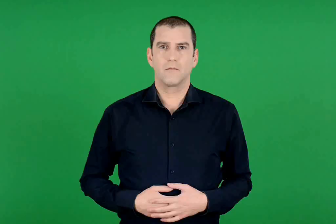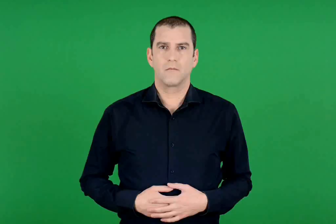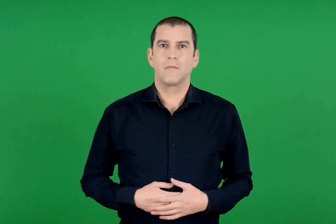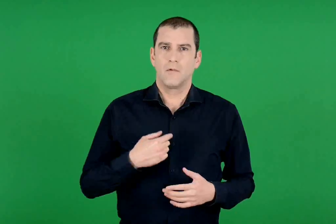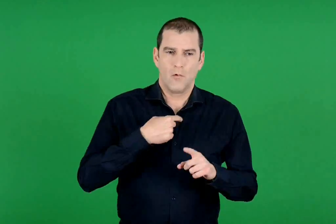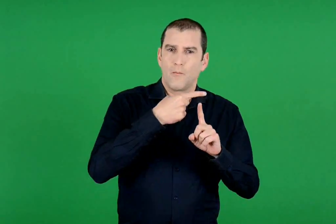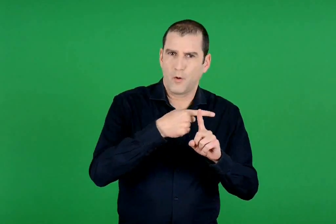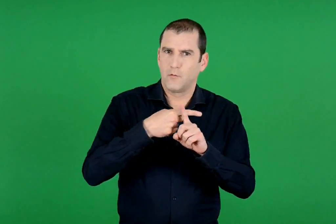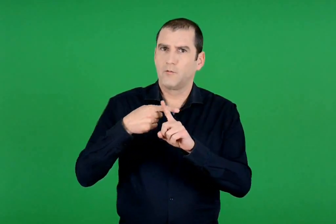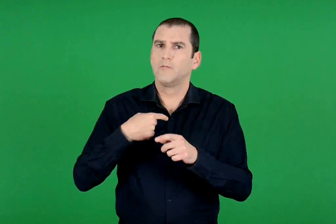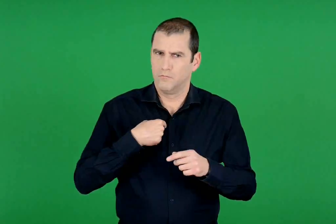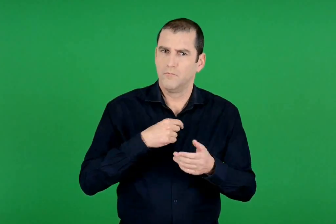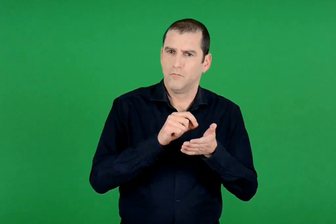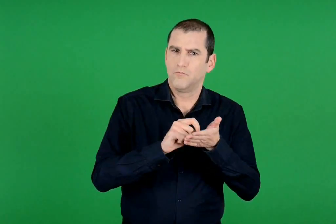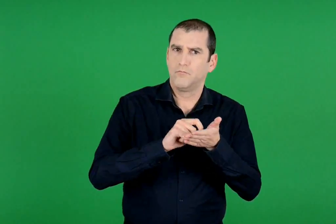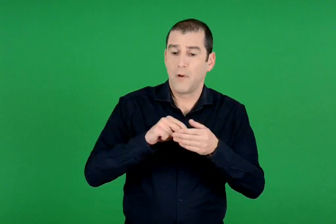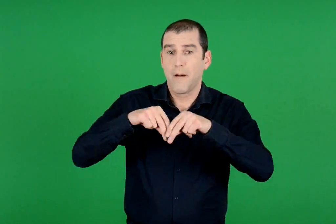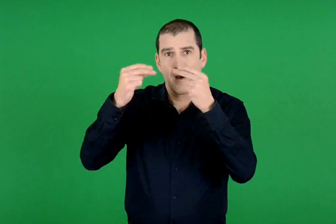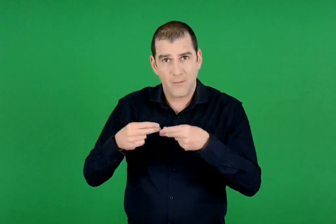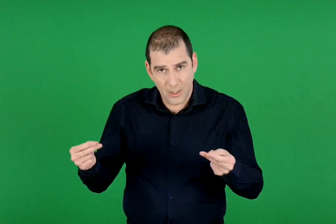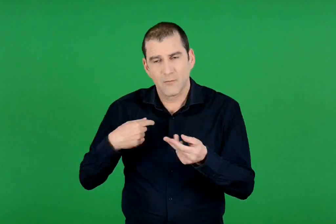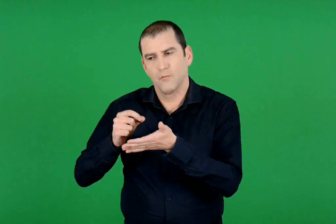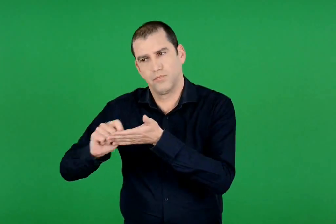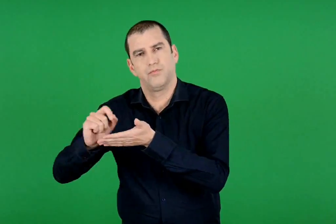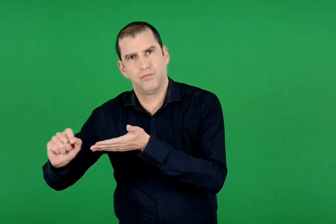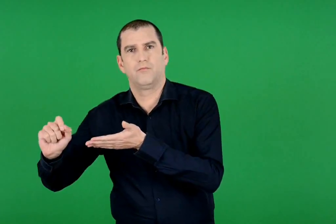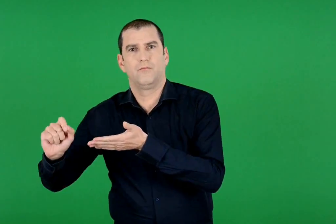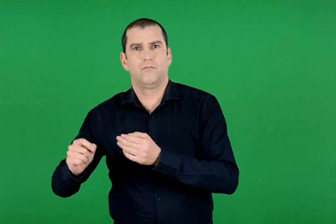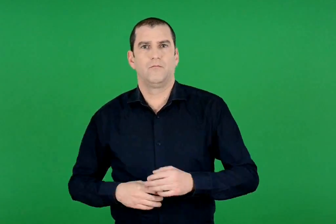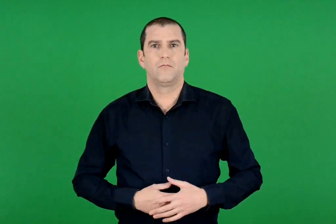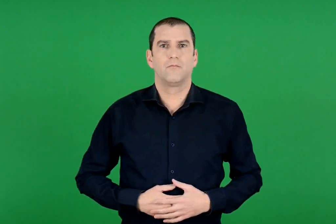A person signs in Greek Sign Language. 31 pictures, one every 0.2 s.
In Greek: κάνω τις προσθέσεις και γράφω το αποτέλεσμα
